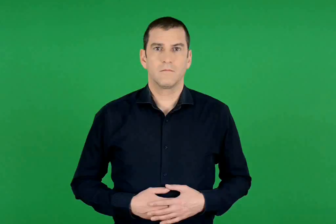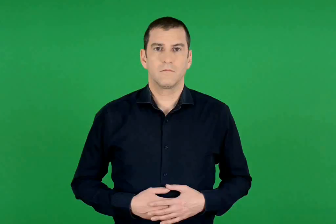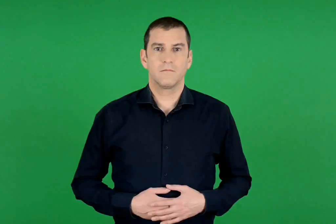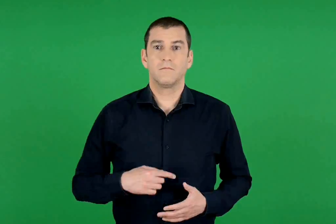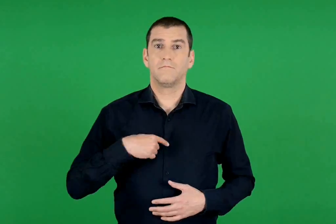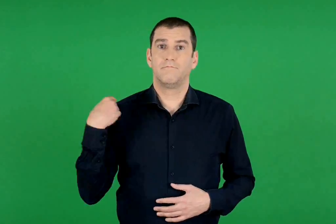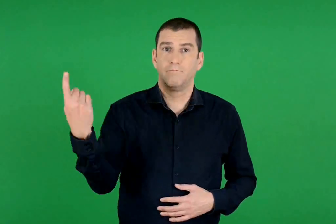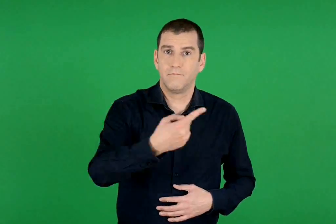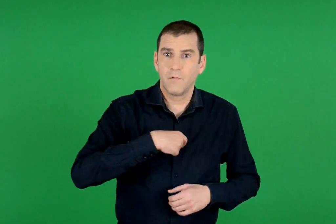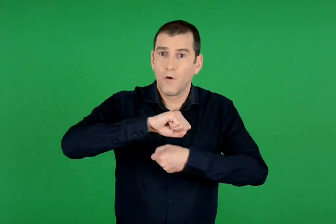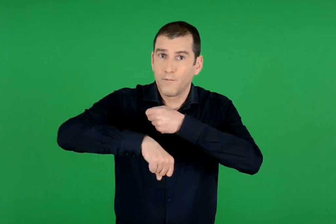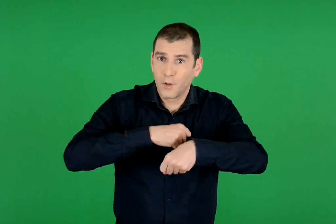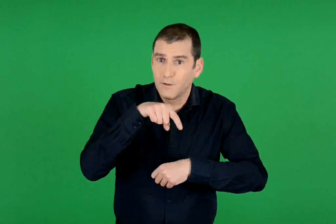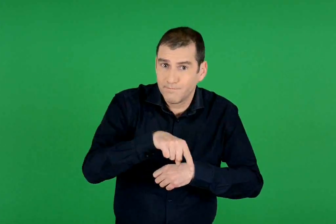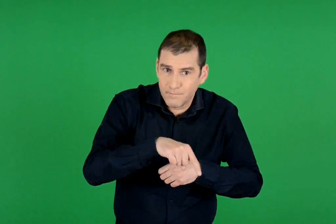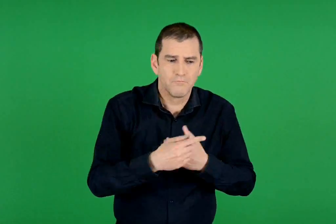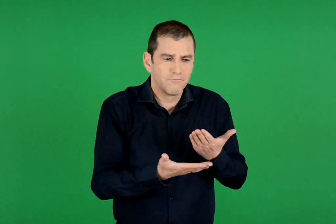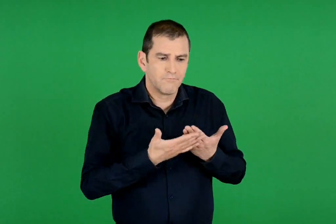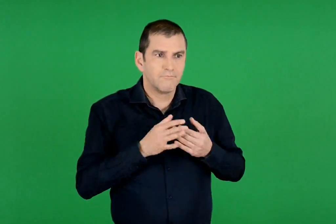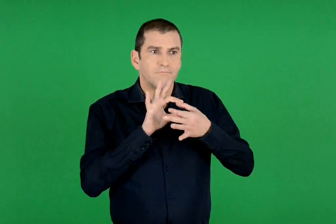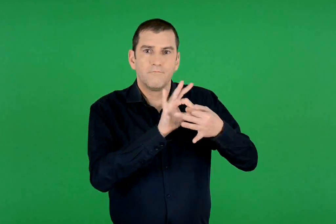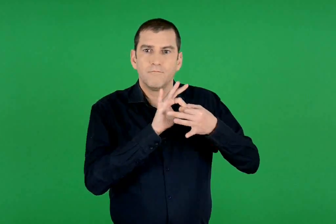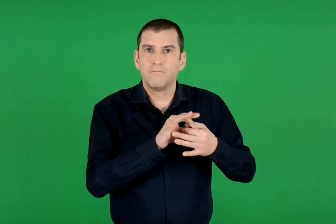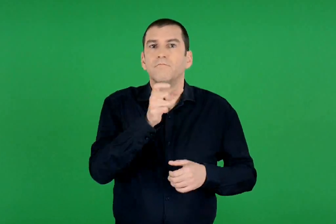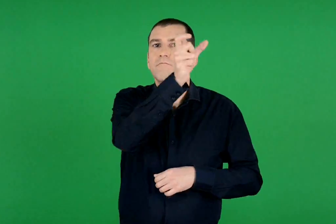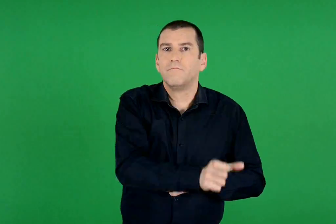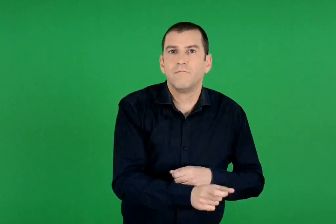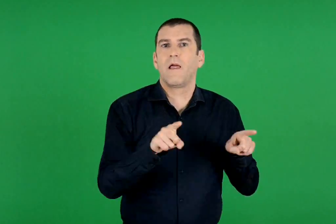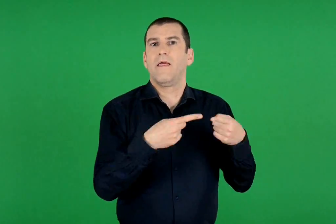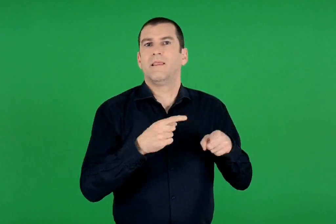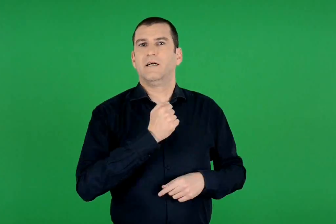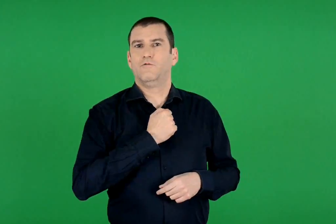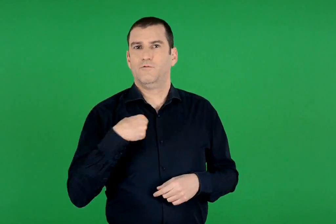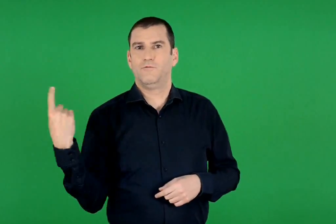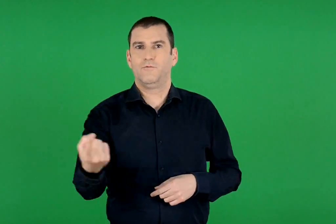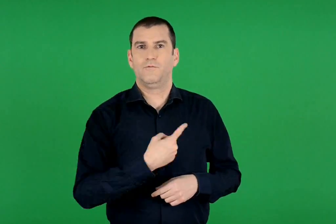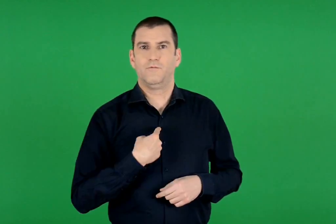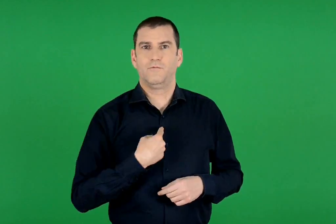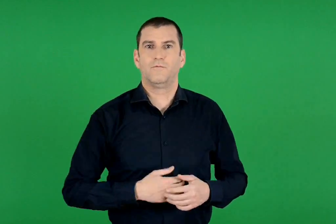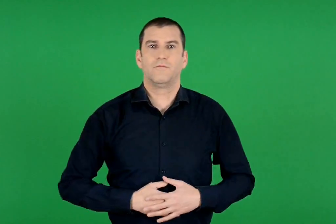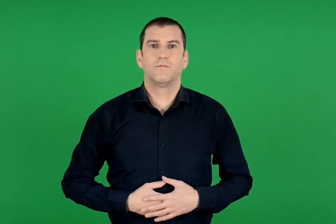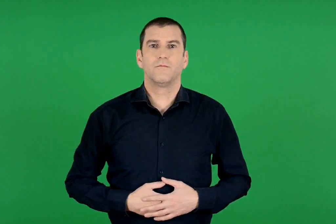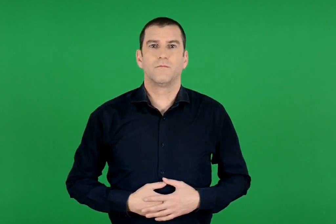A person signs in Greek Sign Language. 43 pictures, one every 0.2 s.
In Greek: στην προσπάθειά μας αυτή βοηθός και συνεργάτης θα είναι ο δάσκαλός μας
